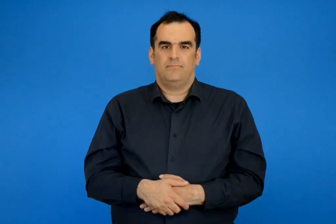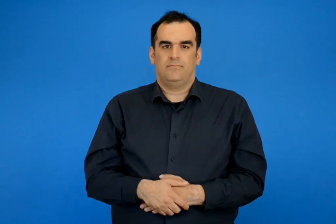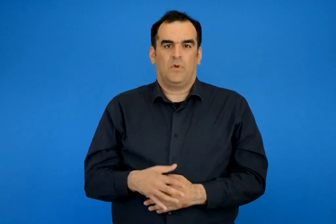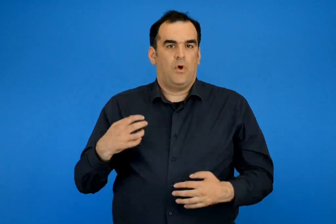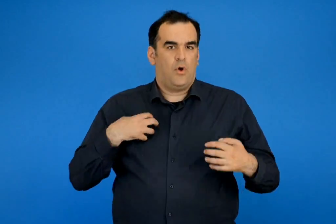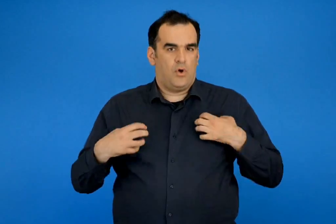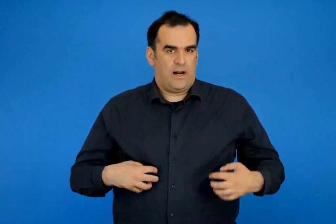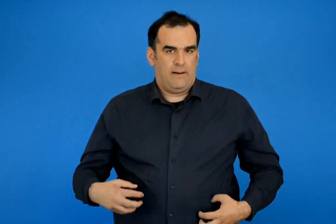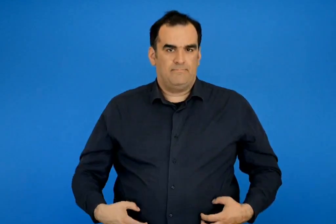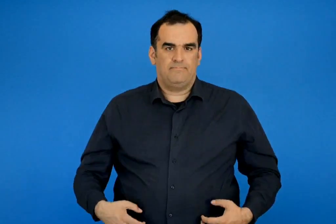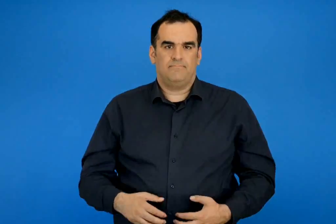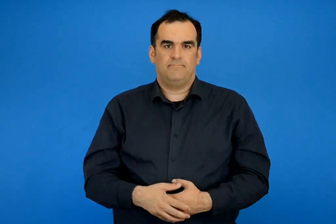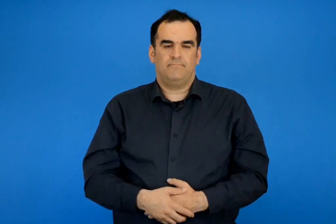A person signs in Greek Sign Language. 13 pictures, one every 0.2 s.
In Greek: όργανα
